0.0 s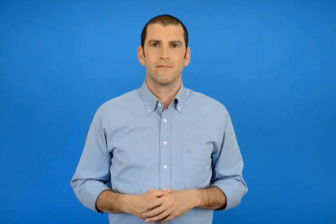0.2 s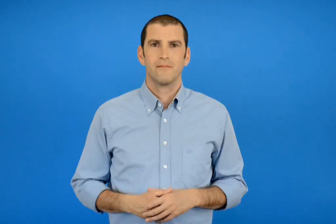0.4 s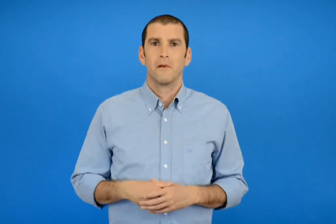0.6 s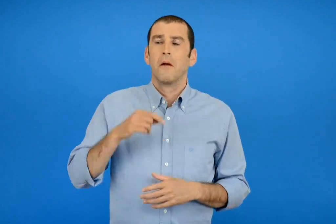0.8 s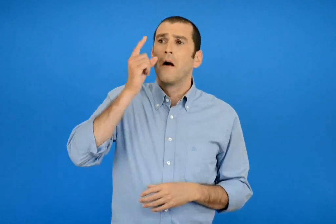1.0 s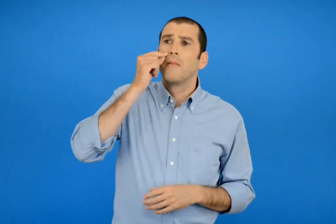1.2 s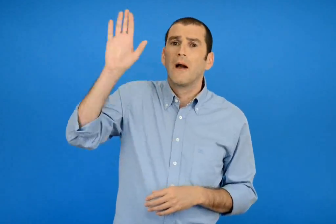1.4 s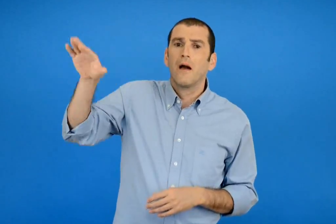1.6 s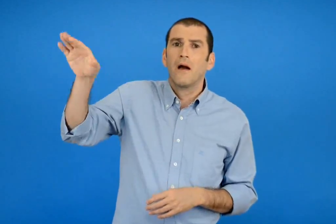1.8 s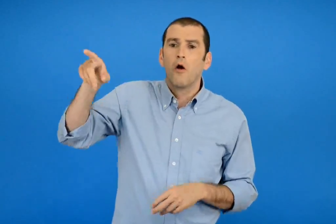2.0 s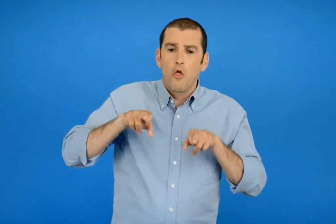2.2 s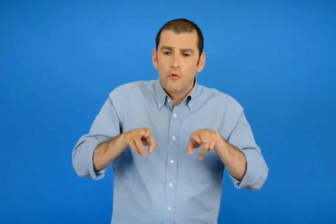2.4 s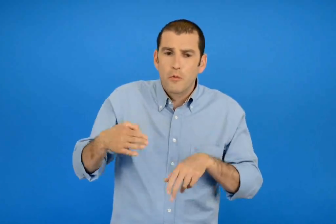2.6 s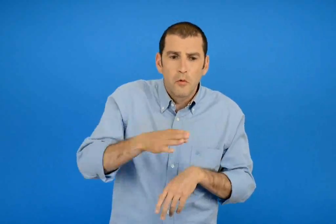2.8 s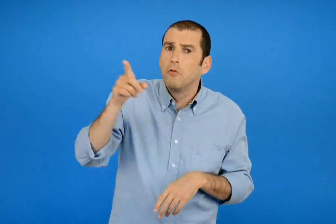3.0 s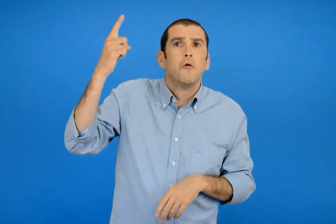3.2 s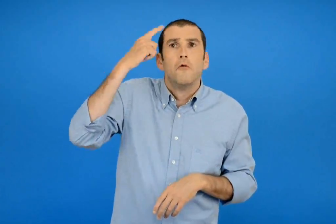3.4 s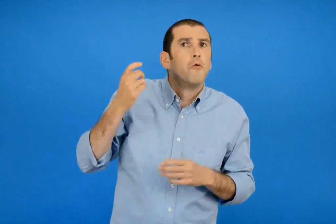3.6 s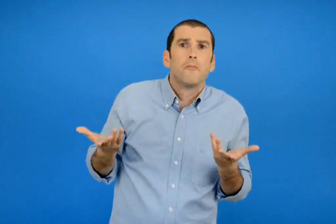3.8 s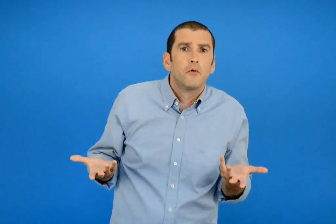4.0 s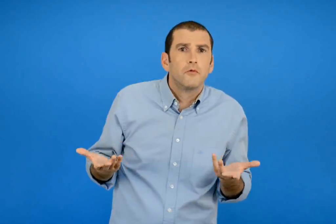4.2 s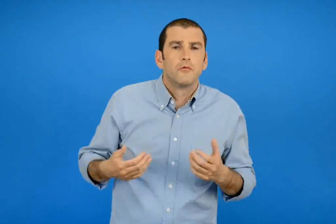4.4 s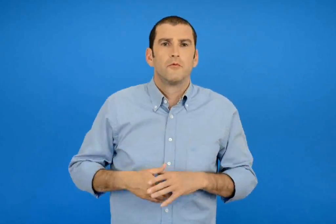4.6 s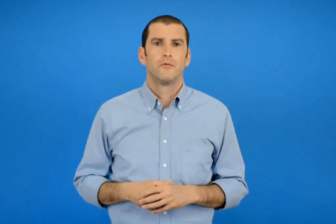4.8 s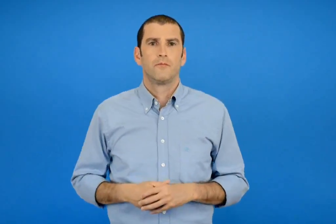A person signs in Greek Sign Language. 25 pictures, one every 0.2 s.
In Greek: πως ξέρεις το δρόμο μπαμπά ;
